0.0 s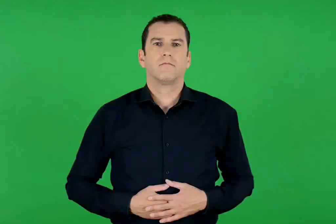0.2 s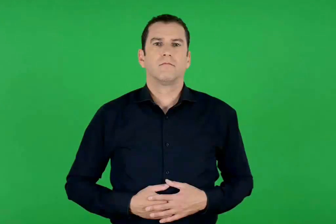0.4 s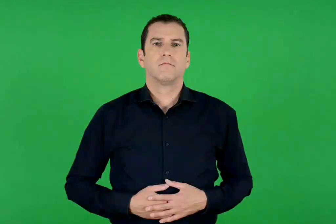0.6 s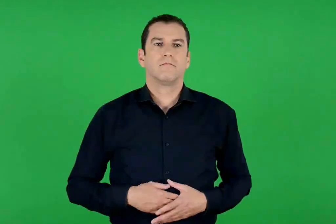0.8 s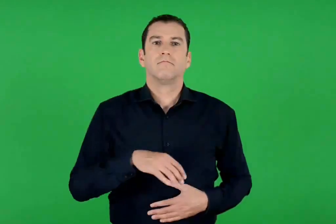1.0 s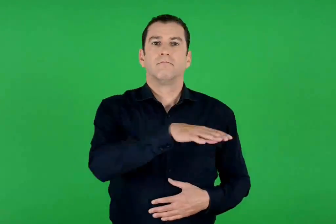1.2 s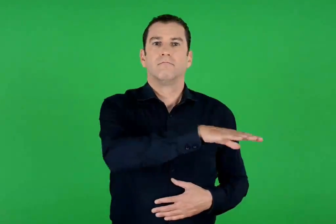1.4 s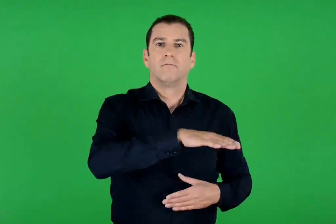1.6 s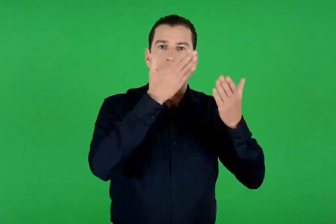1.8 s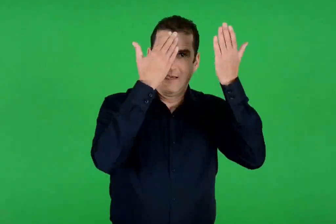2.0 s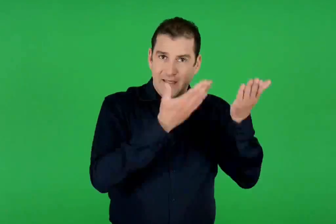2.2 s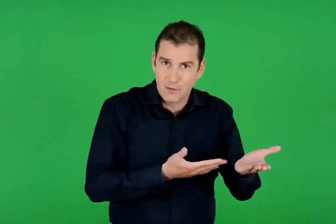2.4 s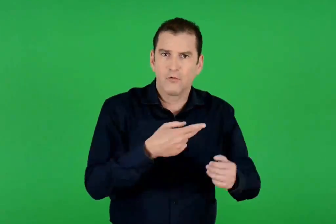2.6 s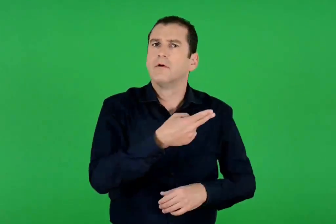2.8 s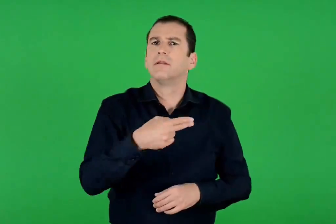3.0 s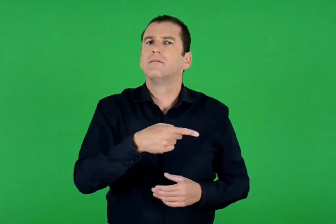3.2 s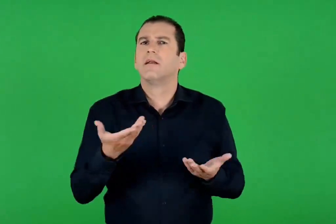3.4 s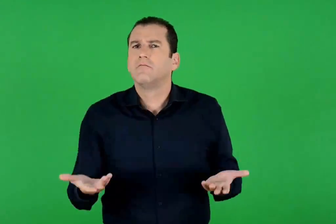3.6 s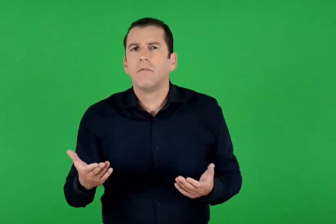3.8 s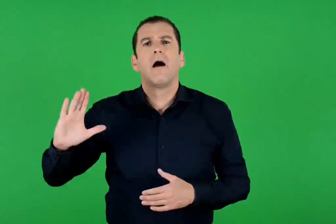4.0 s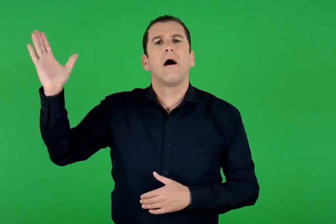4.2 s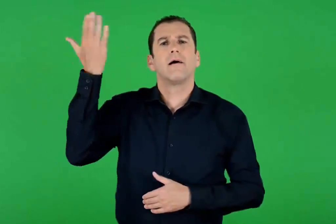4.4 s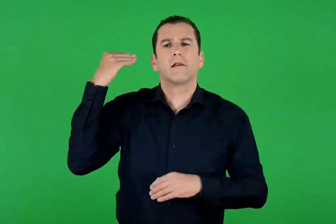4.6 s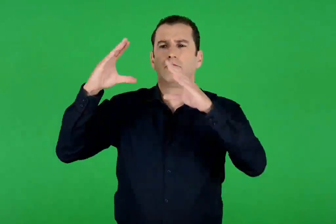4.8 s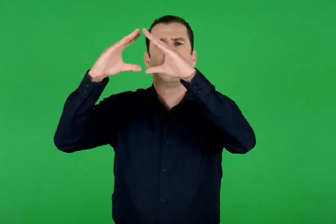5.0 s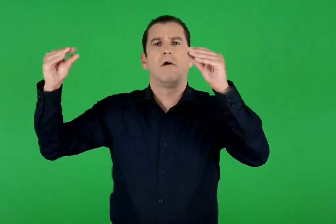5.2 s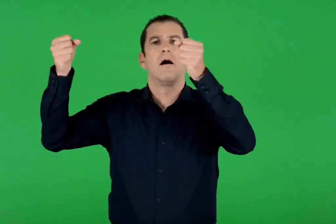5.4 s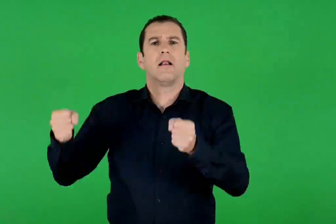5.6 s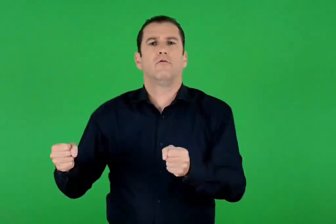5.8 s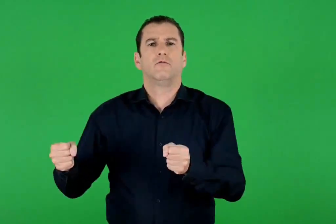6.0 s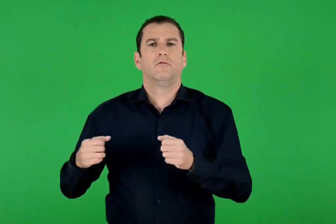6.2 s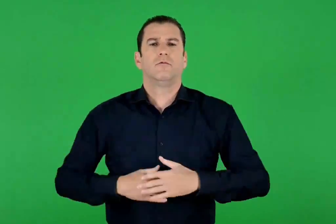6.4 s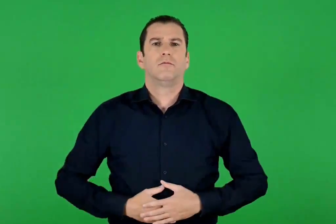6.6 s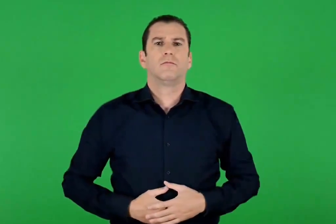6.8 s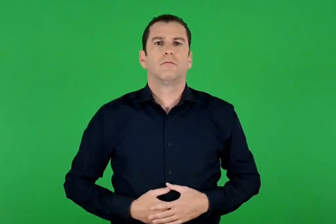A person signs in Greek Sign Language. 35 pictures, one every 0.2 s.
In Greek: ιερό αρχαίος ναός
